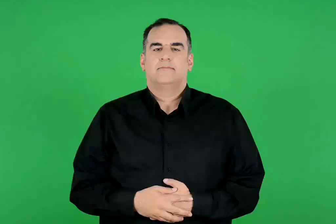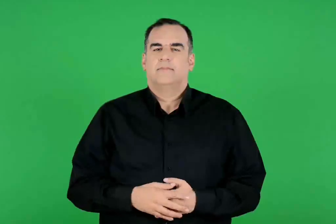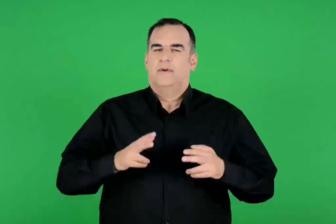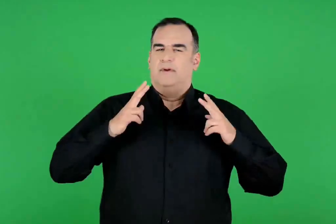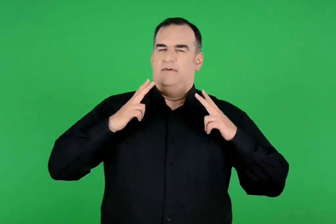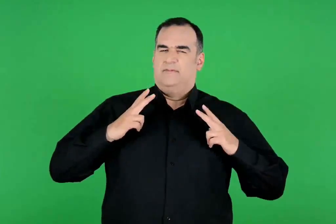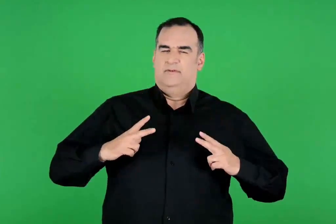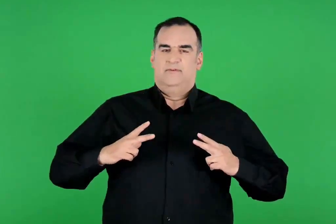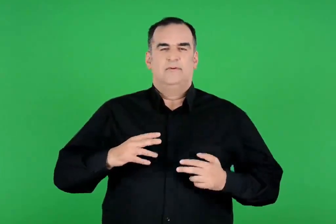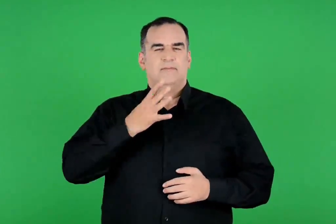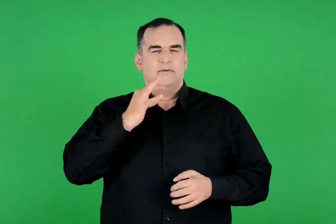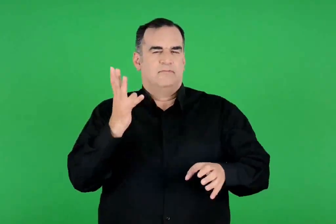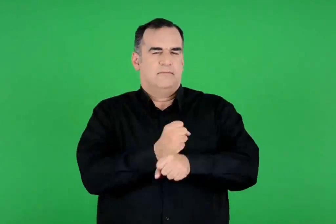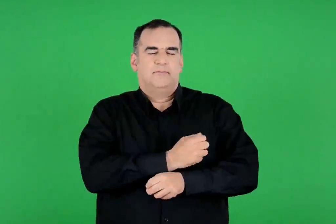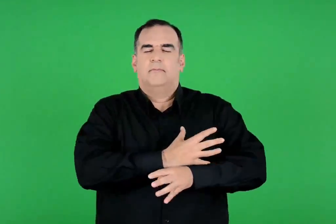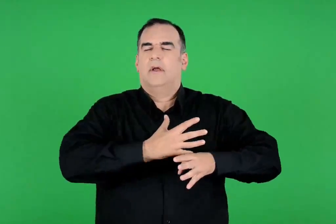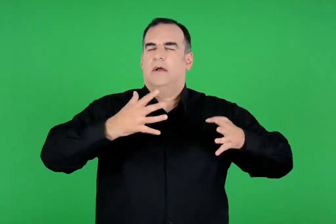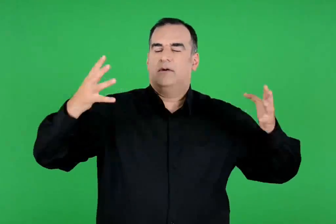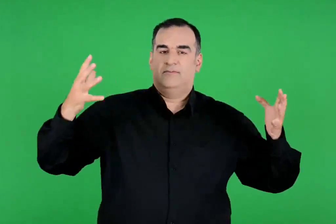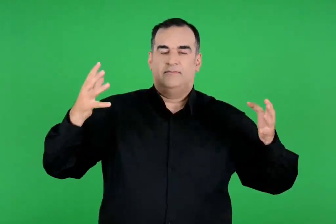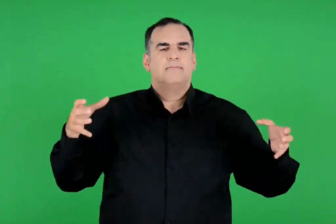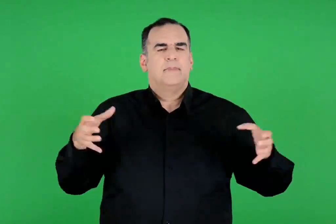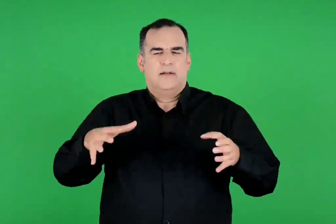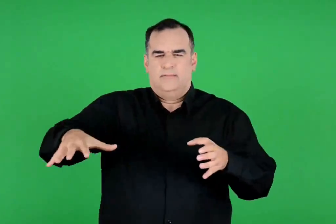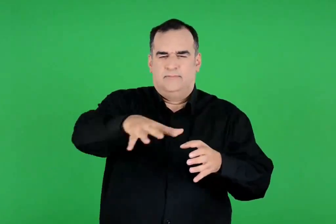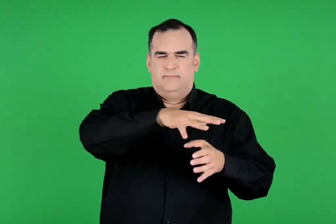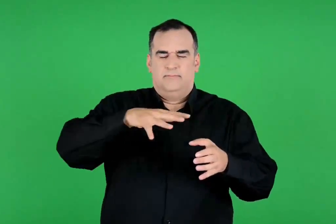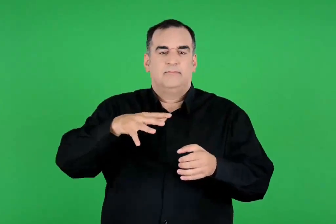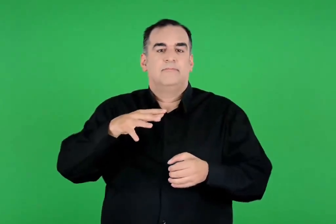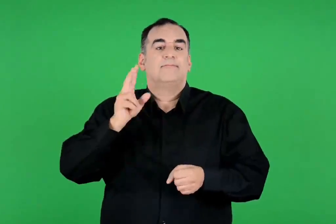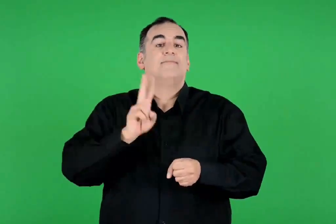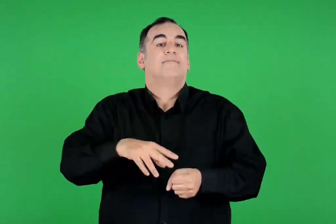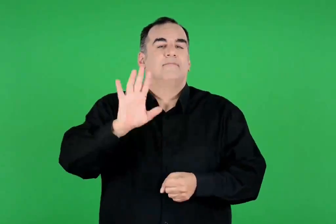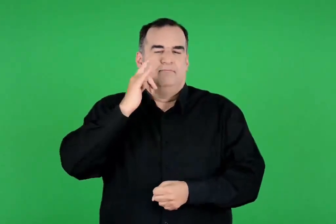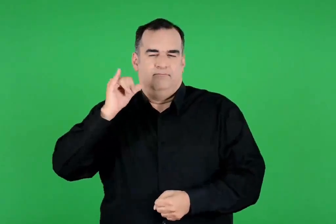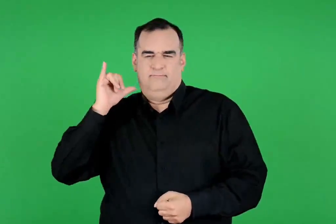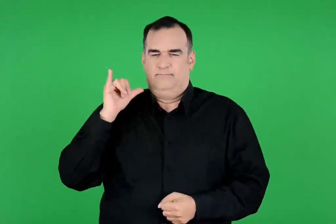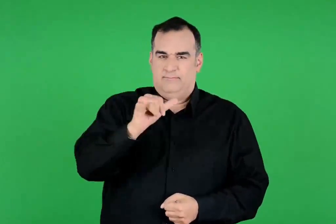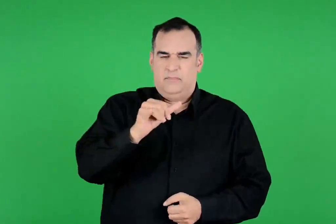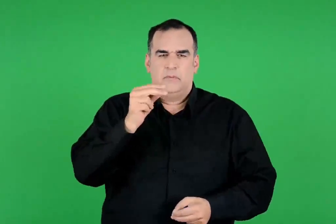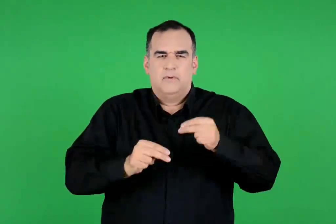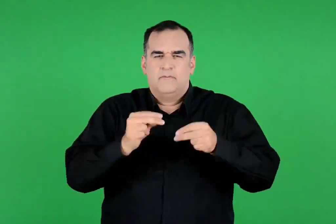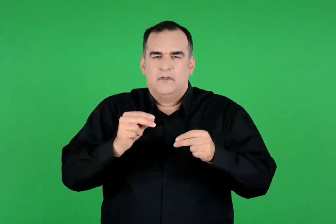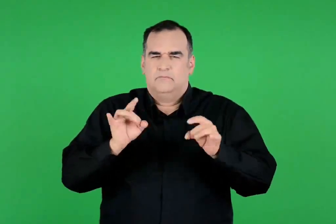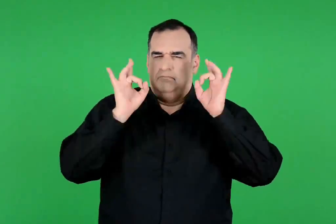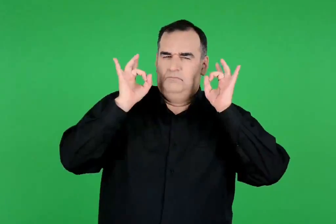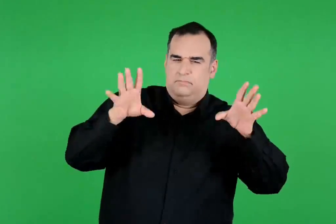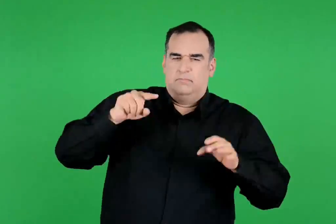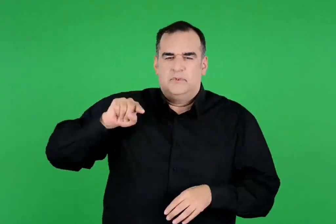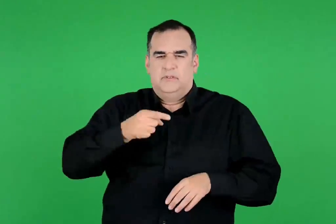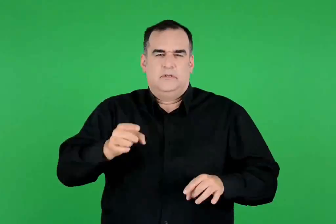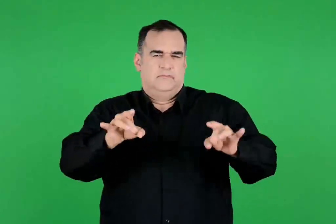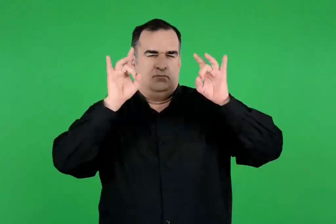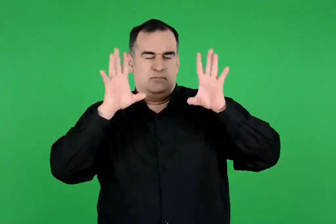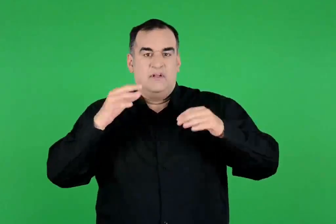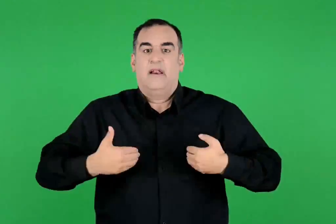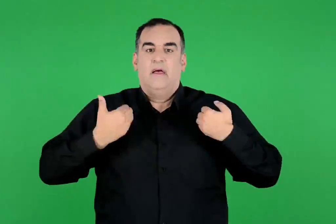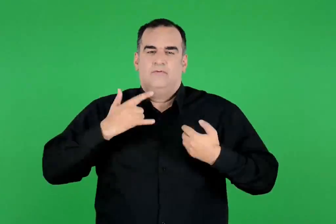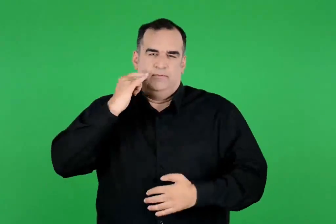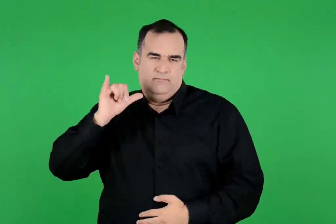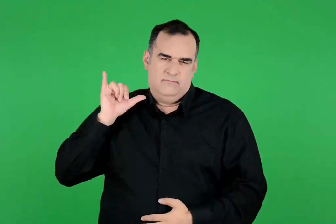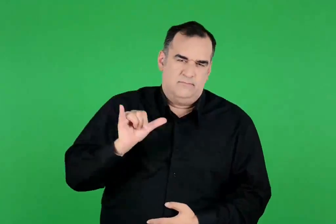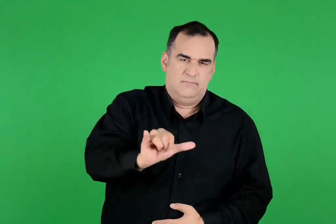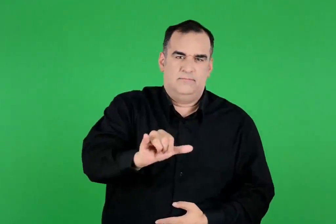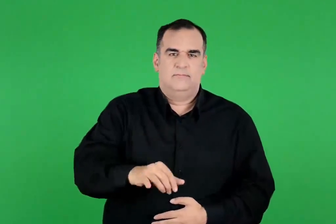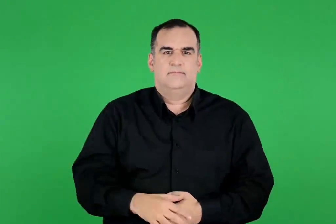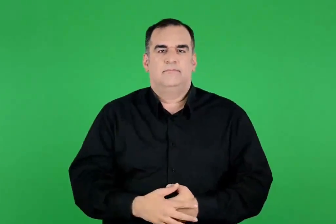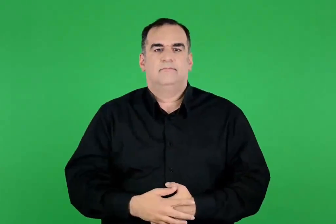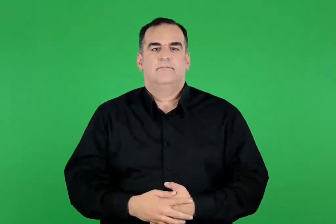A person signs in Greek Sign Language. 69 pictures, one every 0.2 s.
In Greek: ευτυχισμένος που , σαν κατόρθωσε τεράστιο έργο , κατοικεί ανάμεσα στους αθανάτους , απείραχτος πλέον από συμφορές και αγέραστος για πάντα
